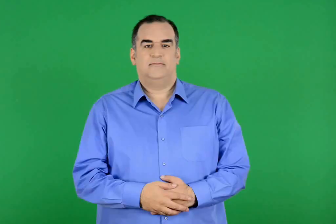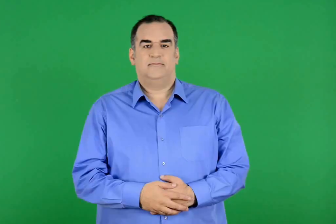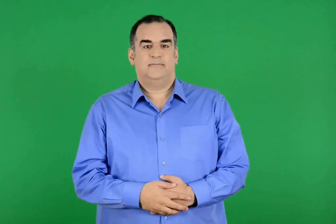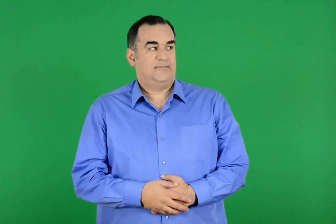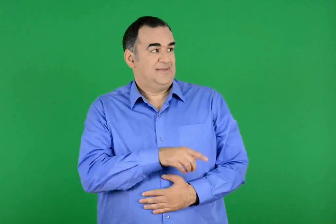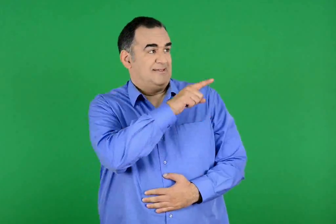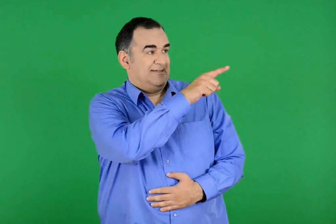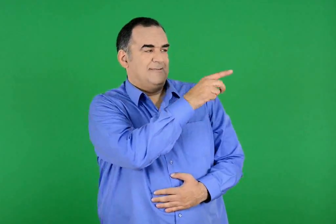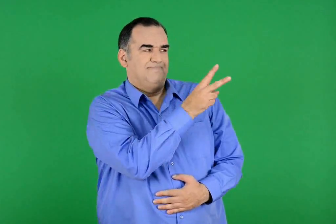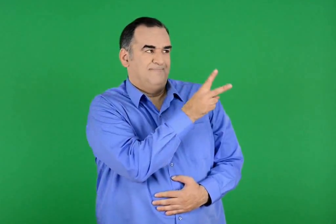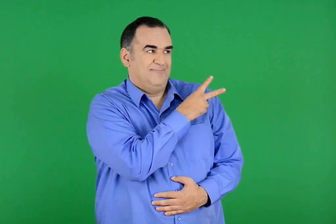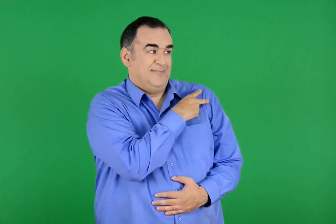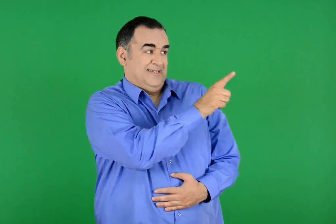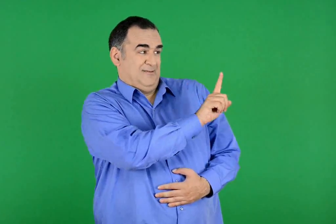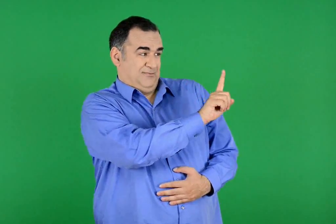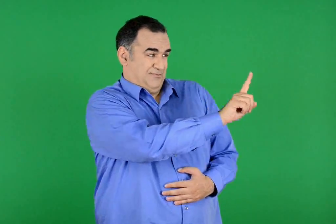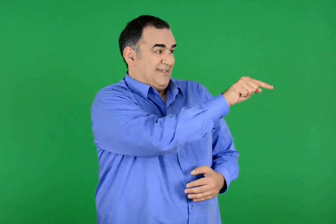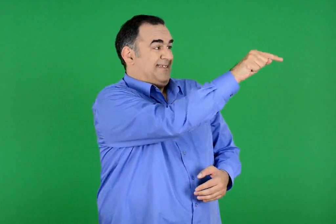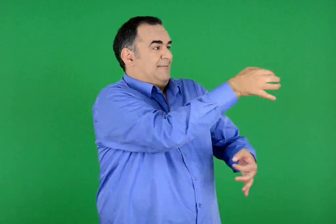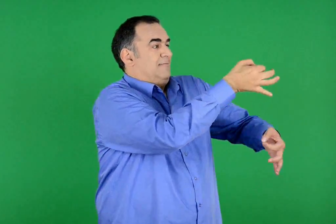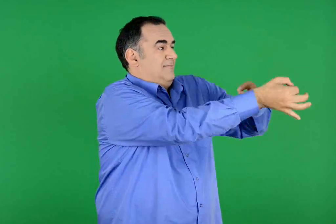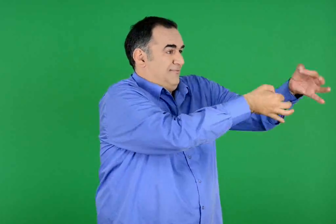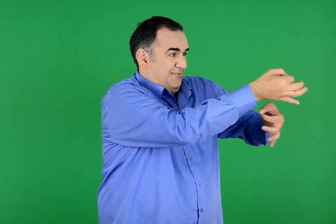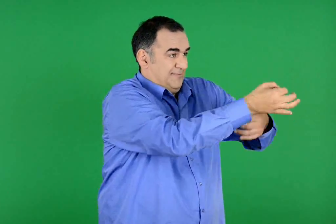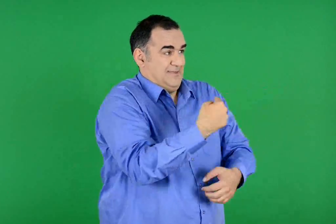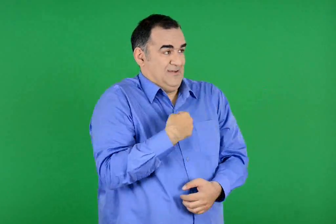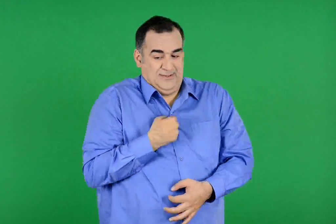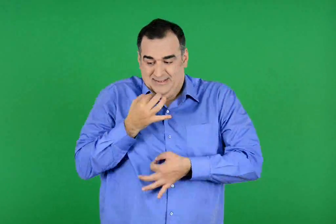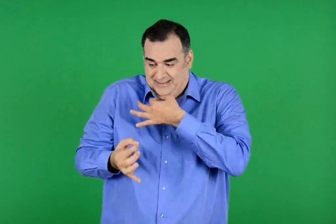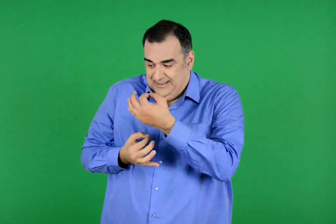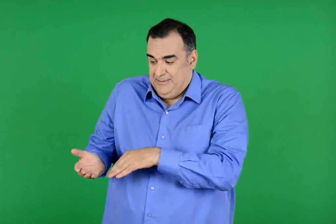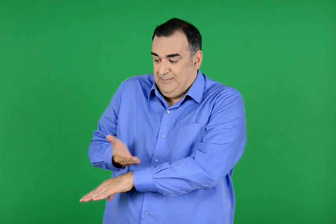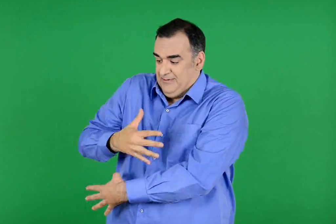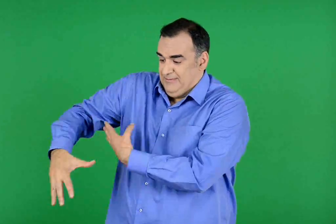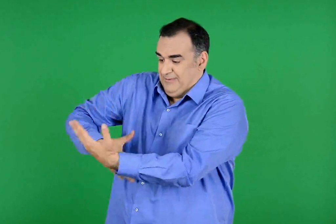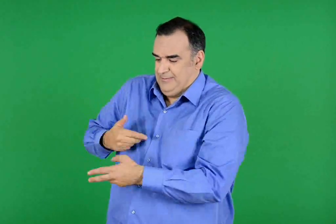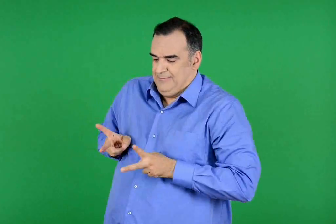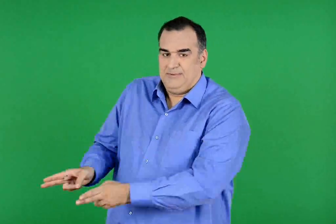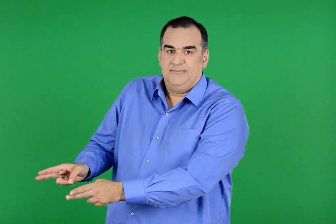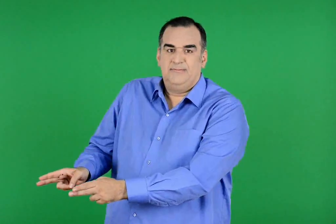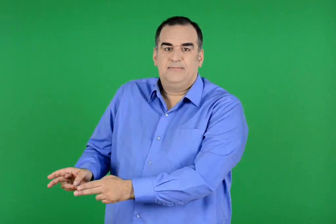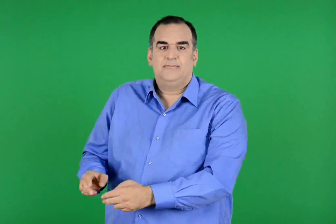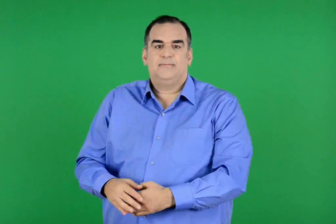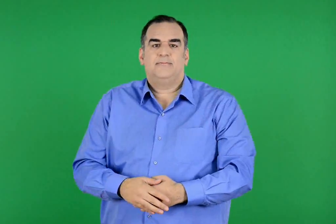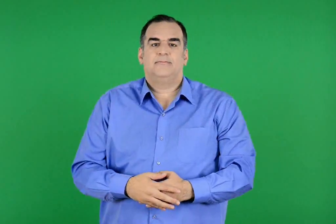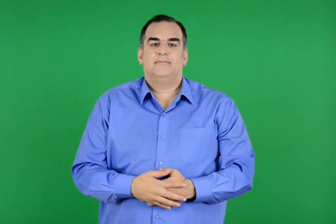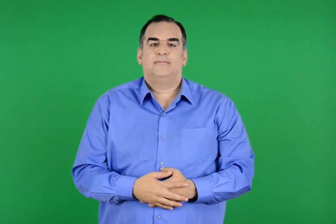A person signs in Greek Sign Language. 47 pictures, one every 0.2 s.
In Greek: σωστά τα λες , φίλε , τρέχα να το εξηγήσεις στους δικούς σου κι εγώ θα σταματήσω τους δικούς µου προτού είναι αργά
